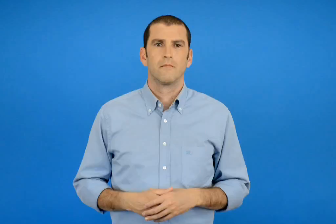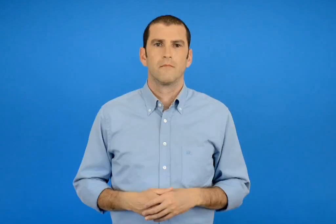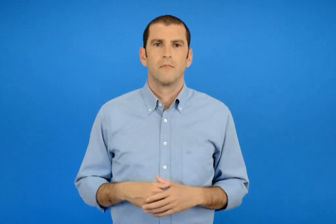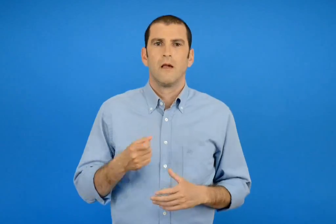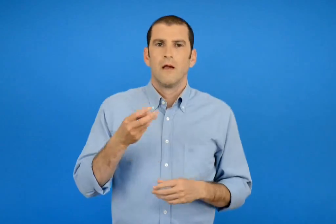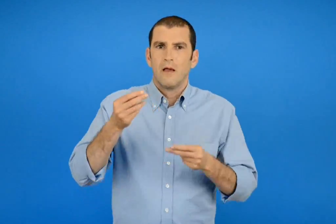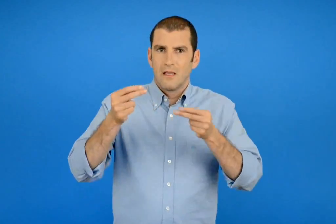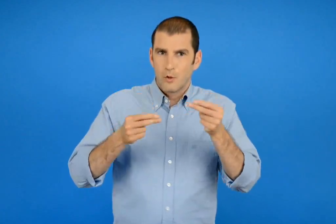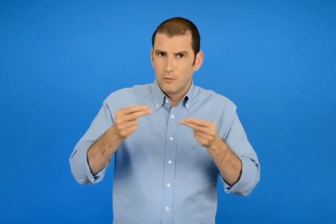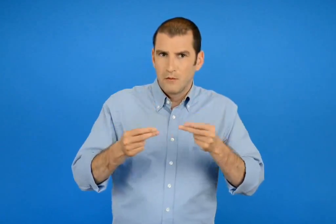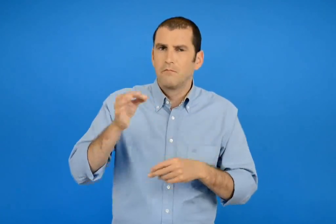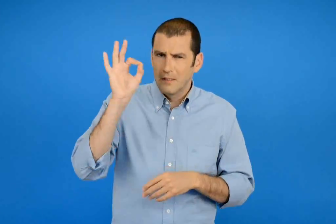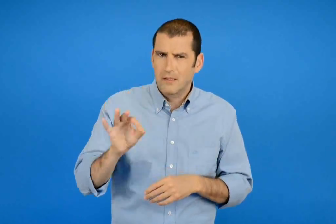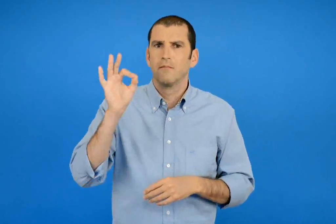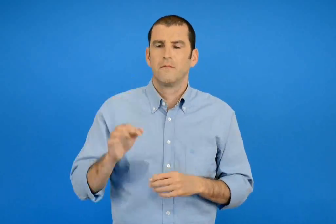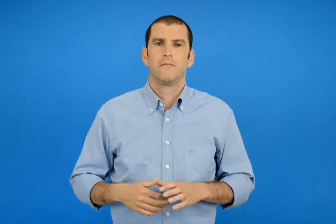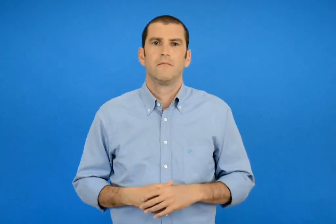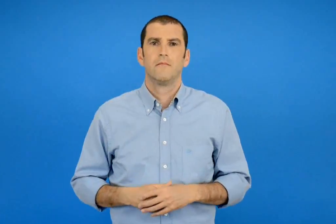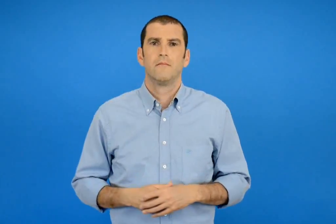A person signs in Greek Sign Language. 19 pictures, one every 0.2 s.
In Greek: υπολογίζουμε με ακρίβεια
